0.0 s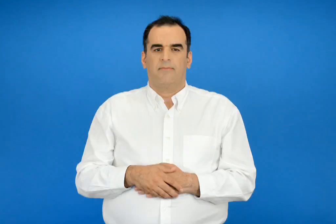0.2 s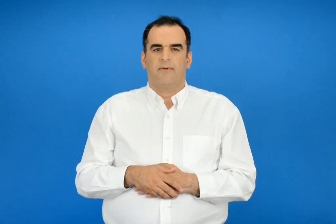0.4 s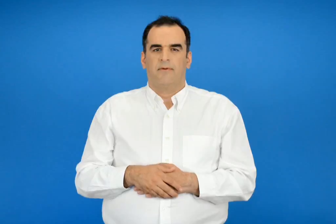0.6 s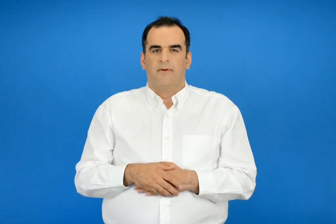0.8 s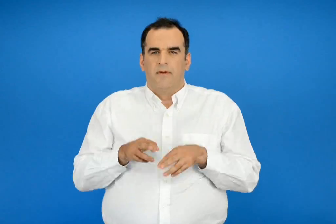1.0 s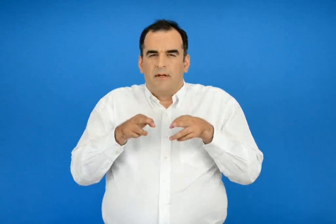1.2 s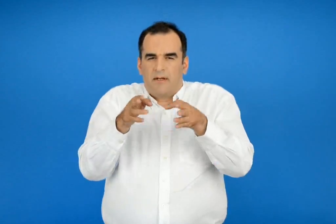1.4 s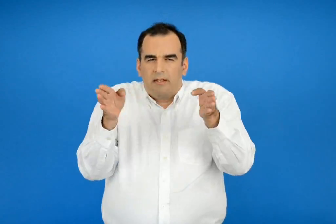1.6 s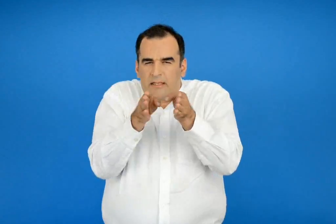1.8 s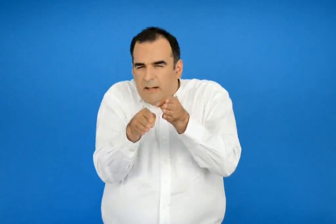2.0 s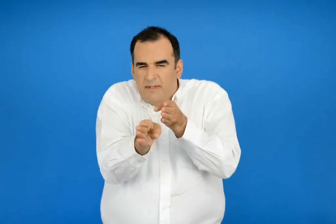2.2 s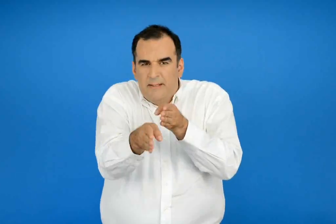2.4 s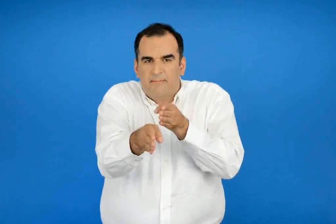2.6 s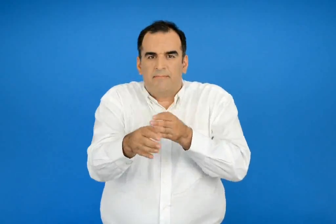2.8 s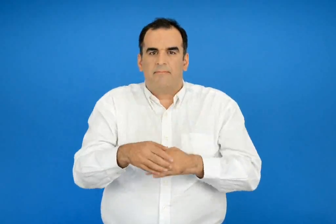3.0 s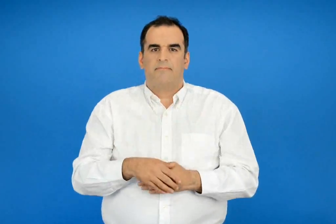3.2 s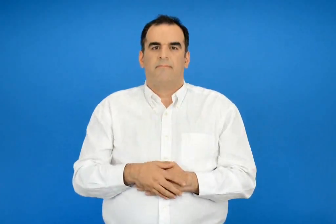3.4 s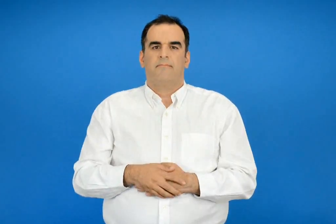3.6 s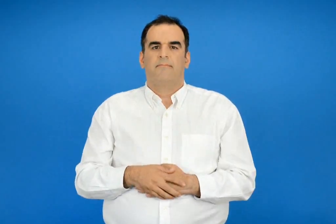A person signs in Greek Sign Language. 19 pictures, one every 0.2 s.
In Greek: καλντερίμι
